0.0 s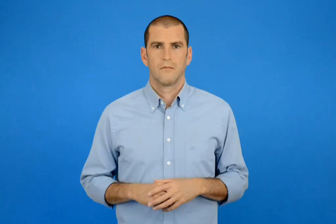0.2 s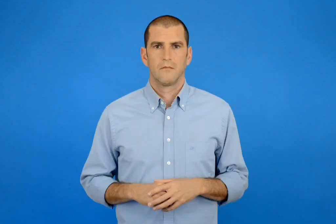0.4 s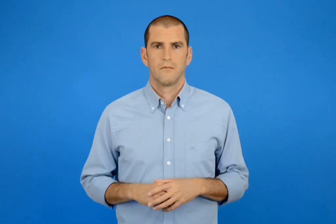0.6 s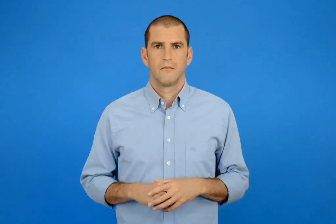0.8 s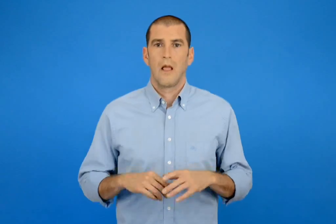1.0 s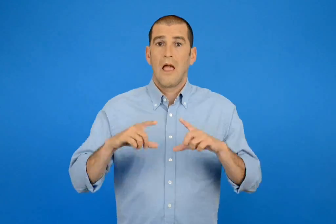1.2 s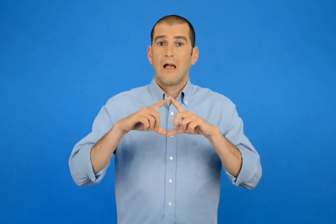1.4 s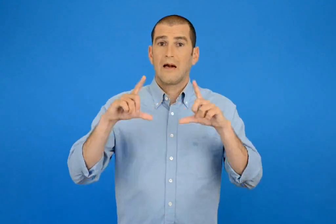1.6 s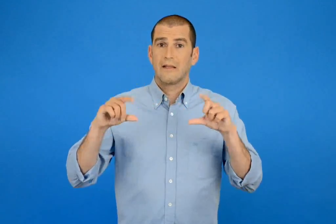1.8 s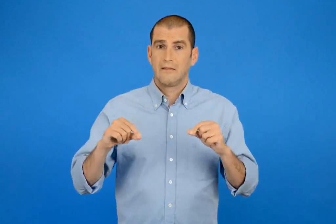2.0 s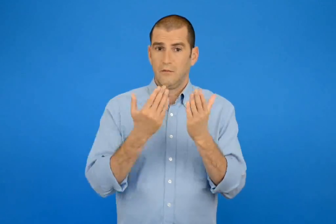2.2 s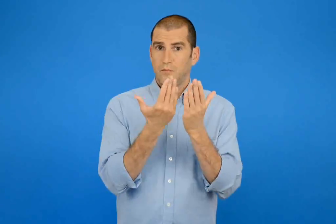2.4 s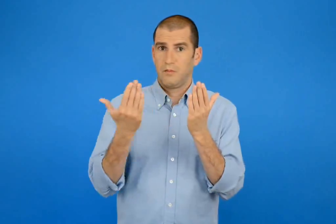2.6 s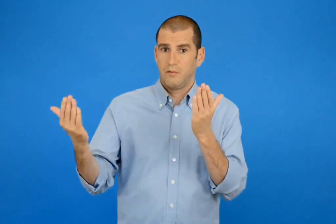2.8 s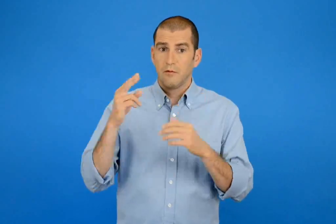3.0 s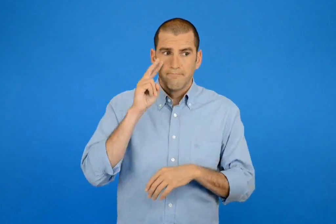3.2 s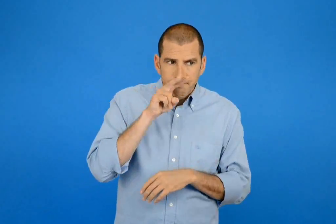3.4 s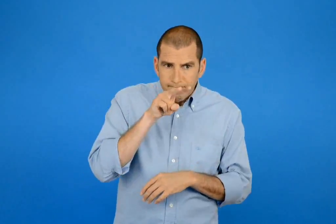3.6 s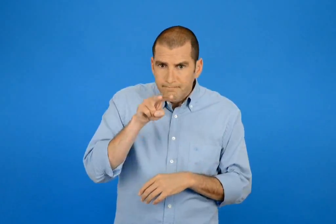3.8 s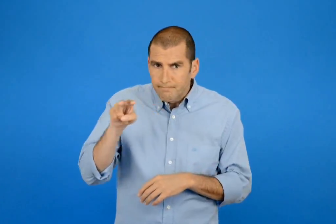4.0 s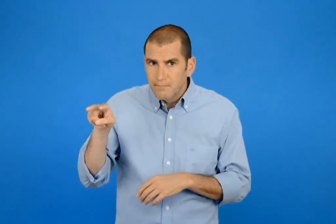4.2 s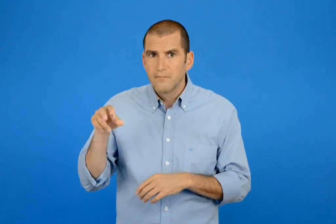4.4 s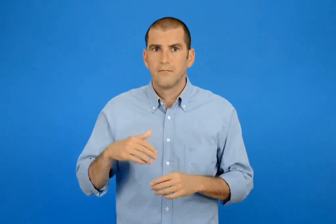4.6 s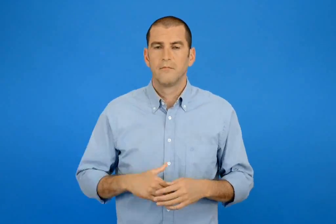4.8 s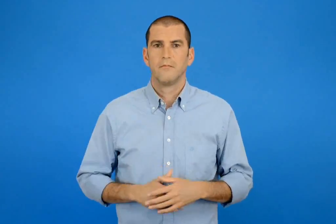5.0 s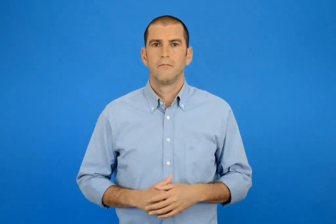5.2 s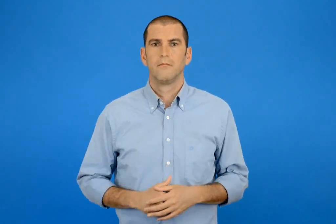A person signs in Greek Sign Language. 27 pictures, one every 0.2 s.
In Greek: παρατηρώ προσεχτικά τις κάρτες
